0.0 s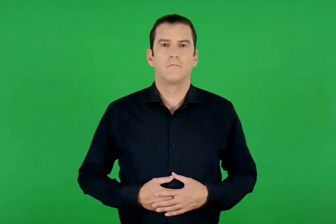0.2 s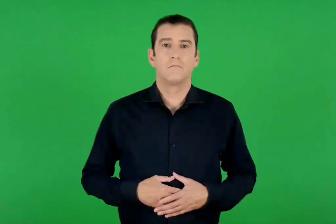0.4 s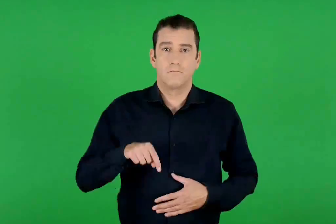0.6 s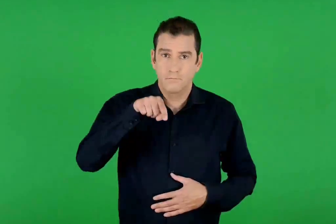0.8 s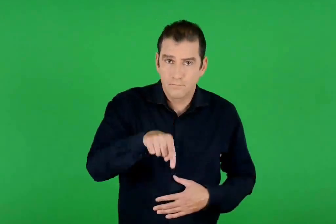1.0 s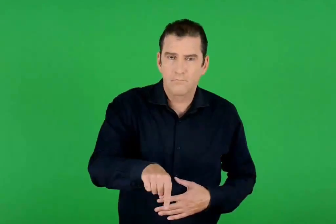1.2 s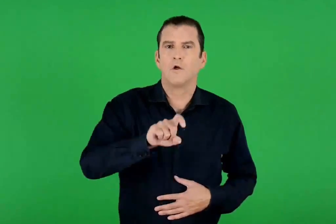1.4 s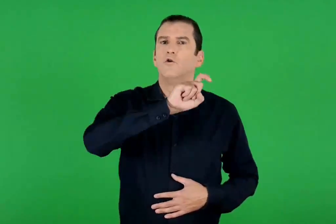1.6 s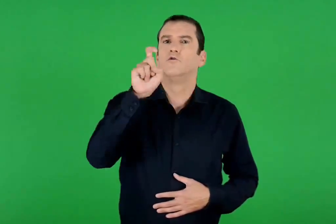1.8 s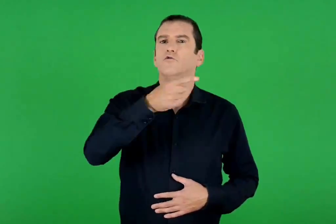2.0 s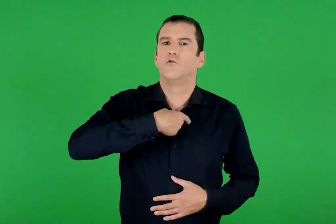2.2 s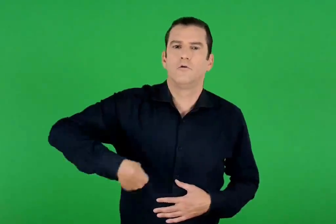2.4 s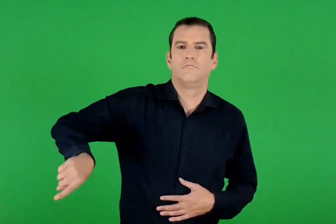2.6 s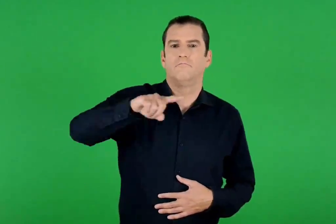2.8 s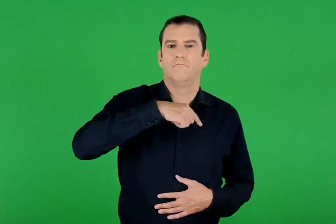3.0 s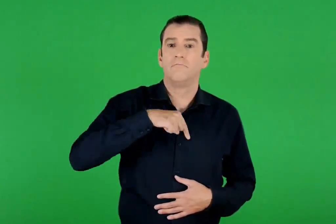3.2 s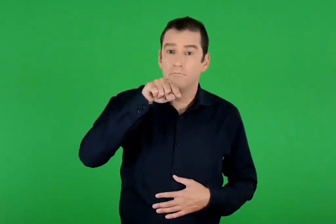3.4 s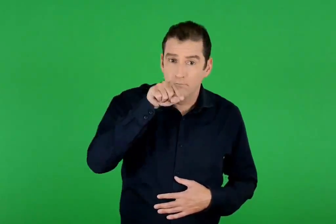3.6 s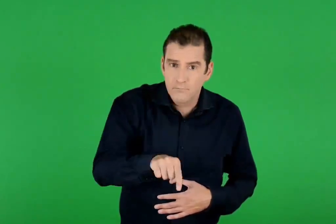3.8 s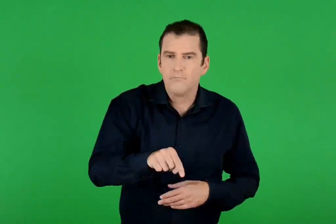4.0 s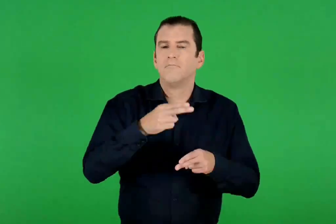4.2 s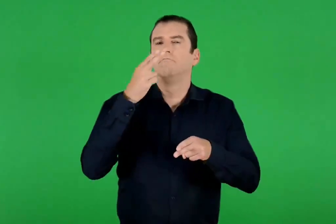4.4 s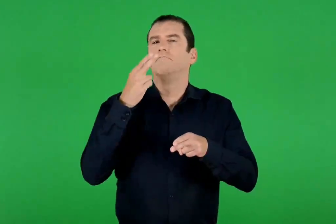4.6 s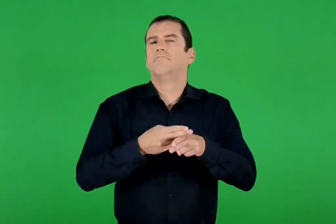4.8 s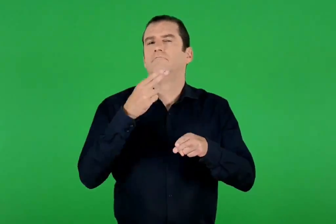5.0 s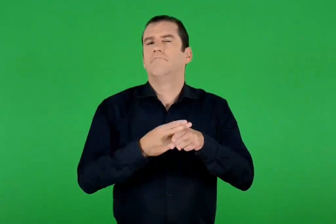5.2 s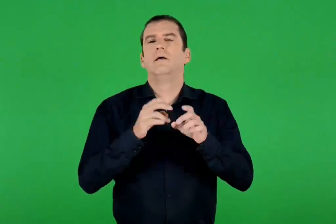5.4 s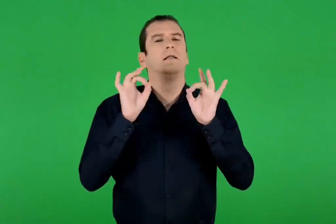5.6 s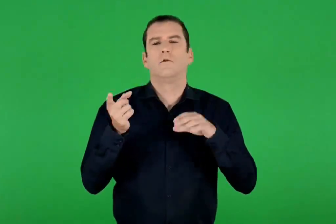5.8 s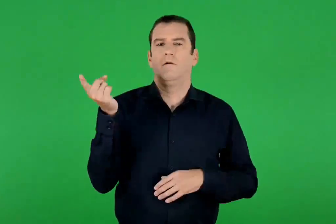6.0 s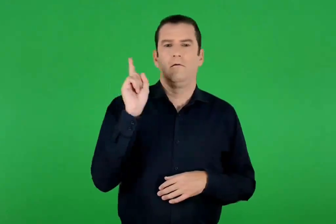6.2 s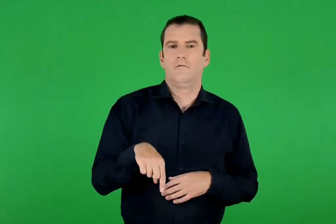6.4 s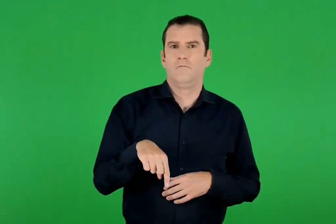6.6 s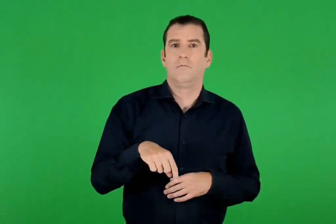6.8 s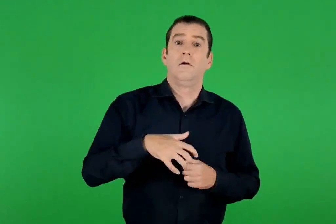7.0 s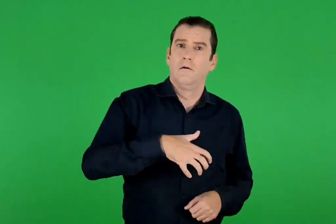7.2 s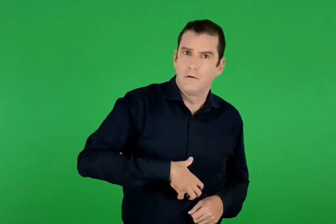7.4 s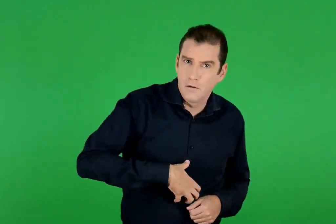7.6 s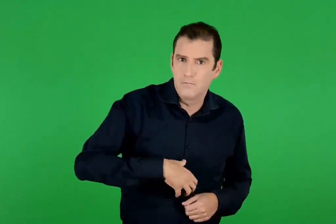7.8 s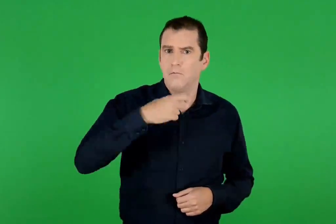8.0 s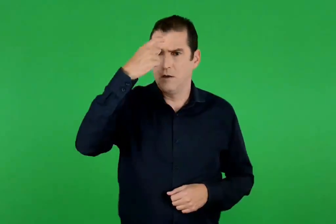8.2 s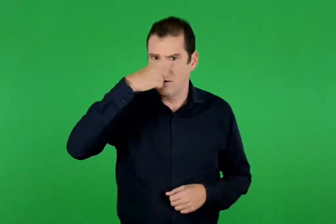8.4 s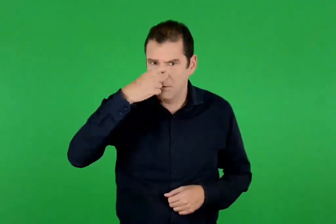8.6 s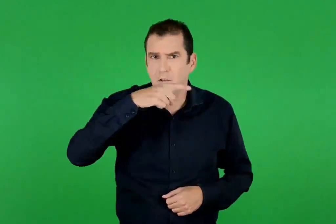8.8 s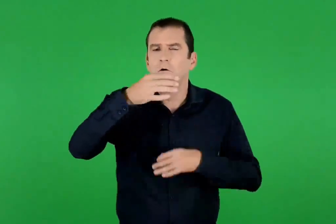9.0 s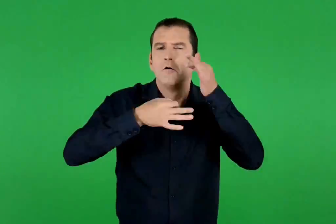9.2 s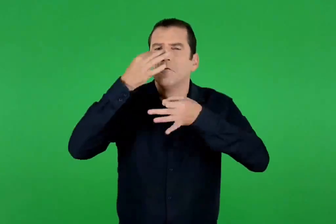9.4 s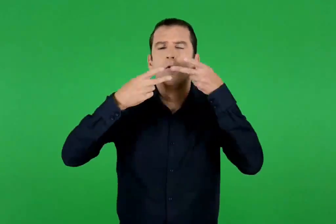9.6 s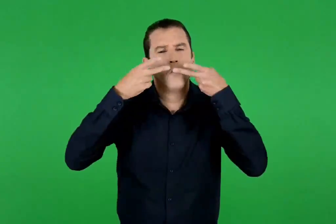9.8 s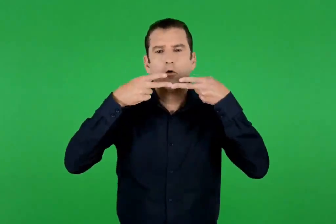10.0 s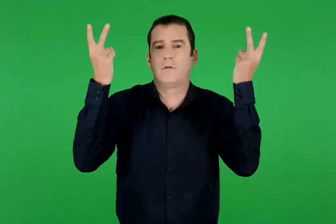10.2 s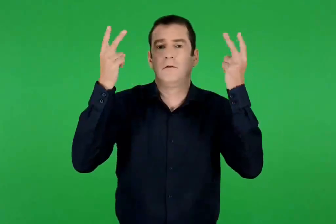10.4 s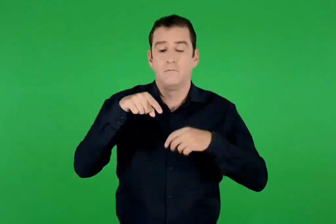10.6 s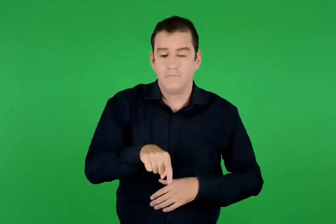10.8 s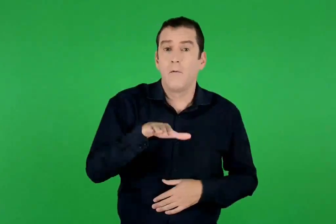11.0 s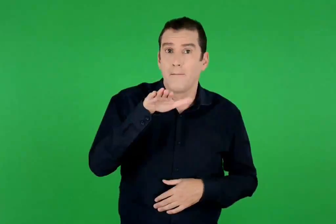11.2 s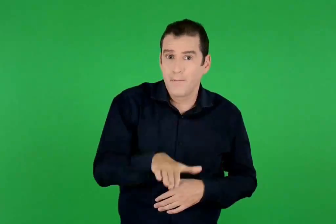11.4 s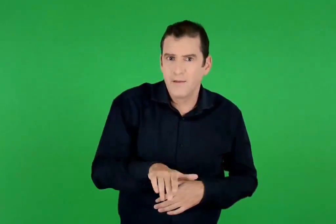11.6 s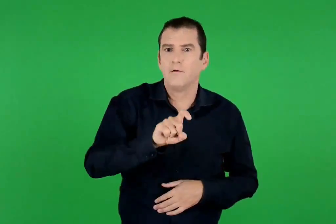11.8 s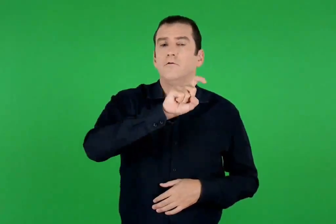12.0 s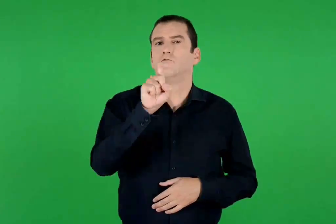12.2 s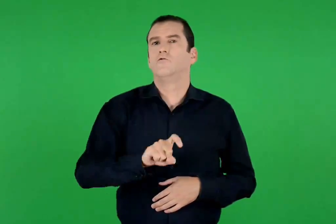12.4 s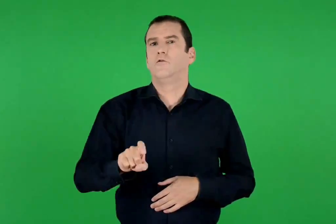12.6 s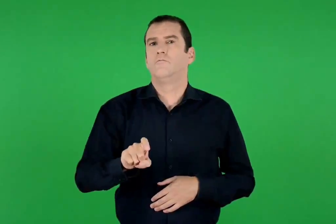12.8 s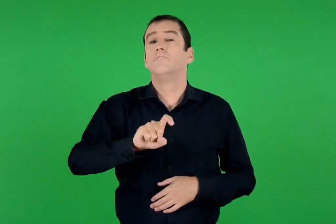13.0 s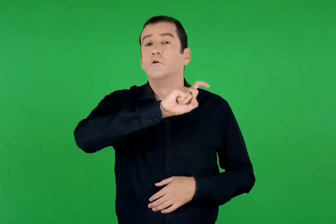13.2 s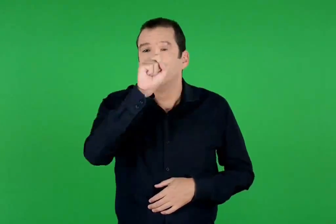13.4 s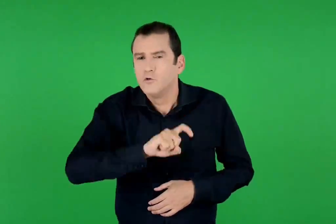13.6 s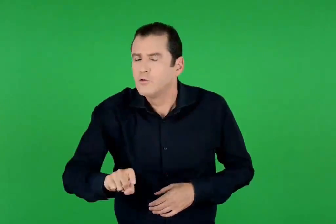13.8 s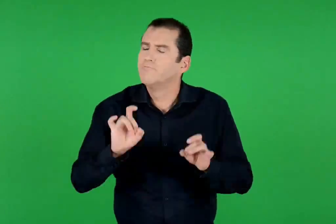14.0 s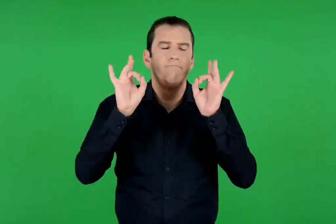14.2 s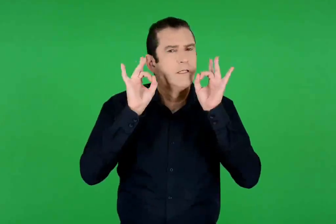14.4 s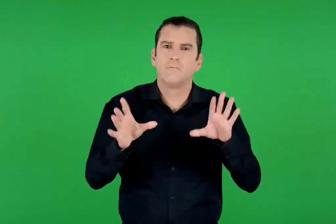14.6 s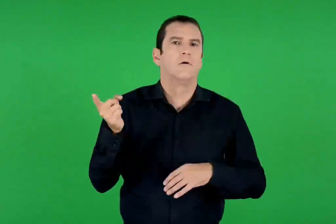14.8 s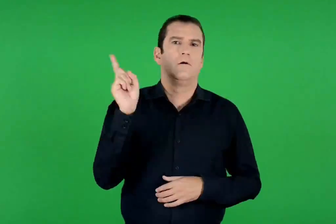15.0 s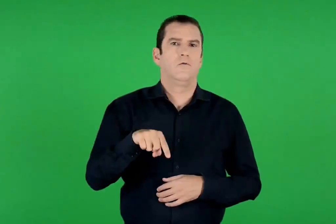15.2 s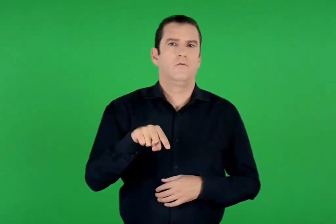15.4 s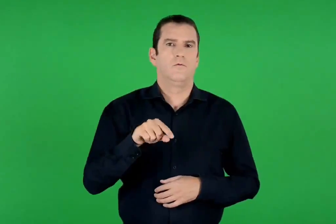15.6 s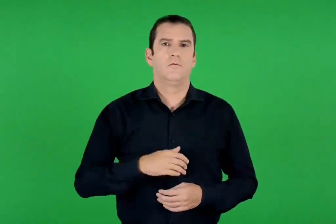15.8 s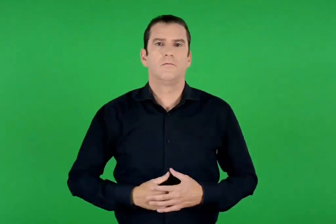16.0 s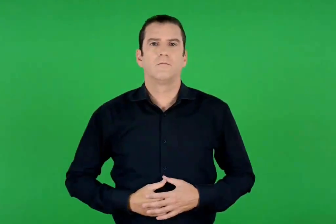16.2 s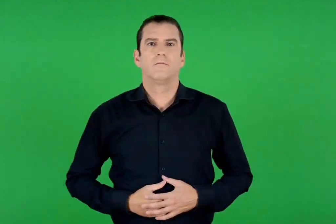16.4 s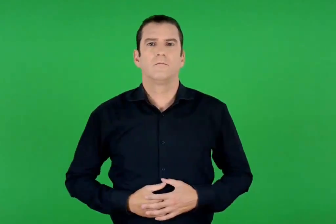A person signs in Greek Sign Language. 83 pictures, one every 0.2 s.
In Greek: τούτη είναι η ζωή μας τούτο το μεγάλο , τίποτα άλλο γέλα κλάψε , πες ό ,τι θες το παιδί ζωή ζωή τίποτα άλλο
